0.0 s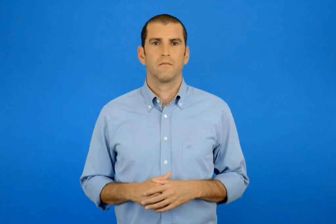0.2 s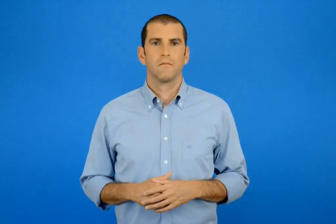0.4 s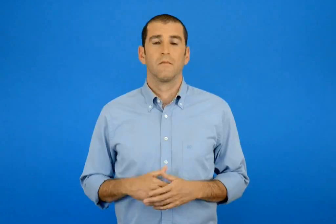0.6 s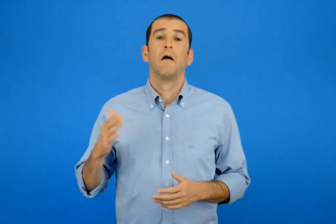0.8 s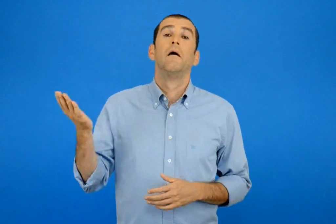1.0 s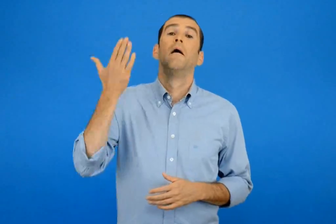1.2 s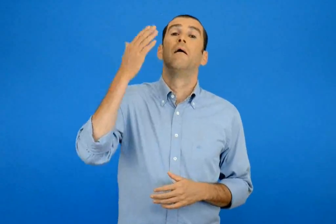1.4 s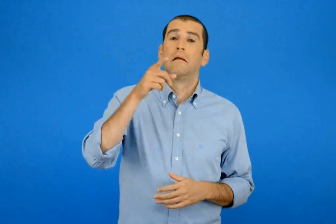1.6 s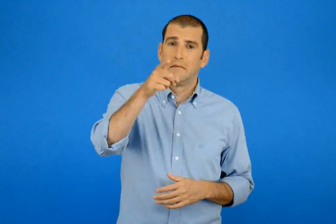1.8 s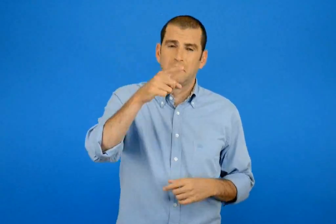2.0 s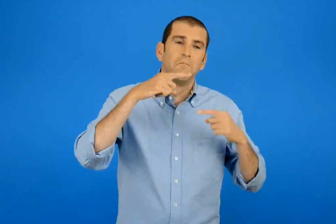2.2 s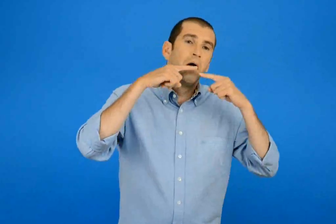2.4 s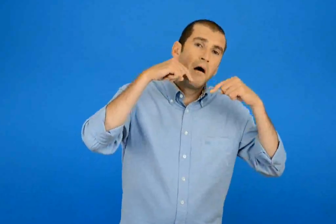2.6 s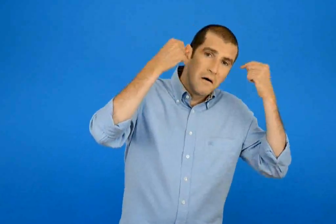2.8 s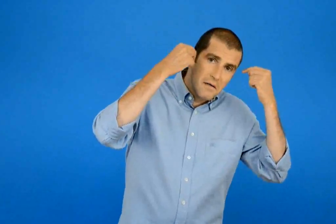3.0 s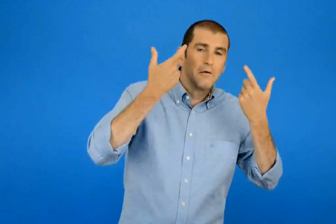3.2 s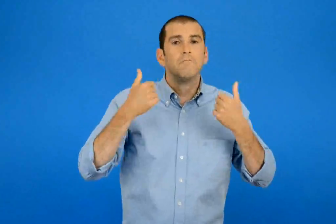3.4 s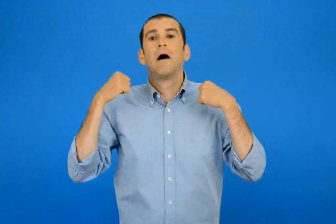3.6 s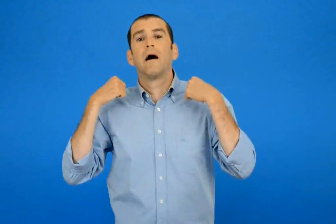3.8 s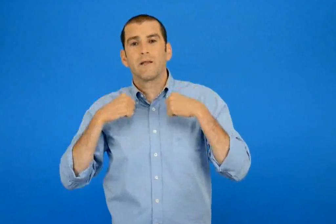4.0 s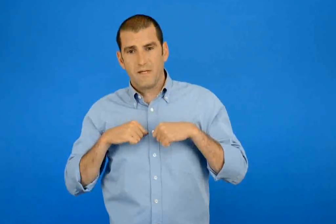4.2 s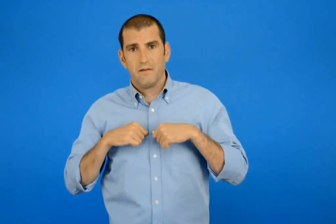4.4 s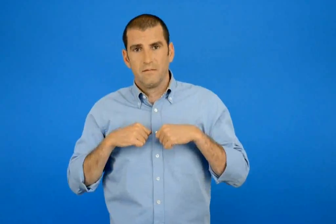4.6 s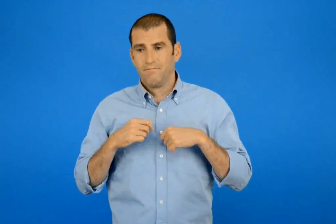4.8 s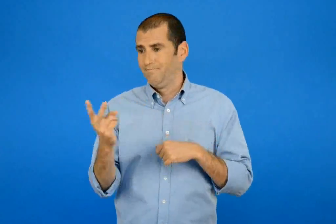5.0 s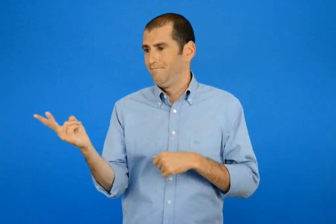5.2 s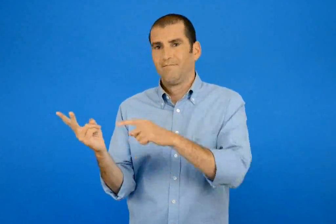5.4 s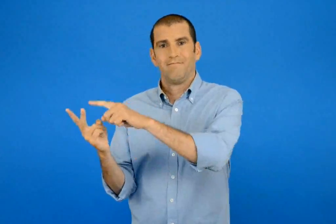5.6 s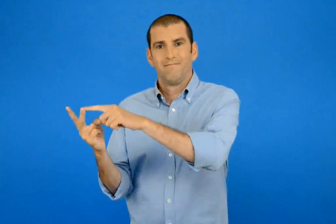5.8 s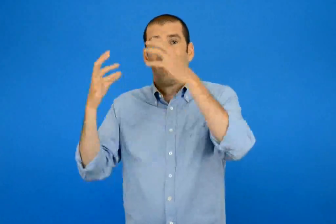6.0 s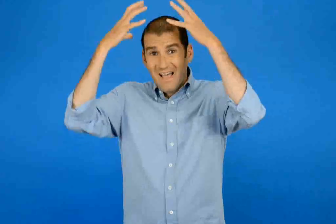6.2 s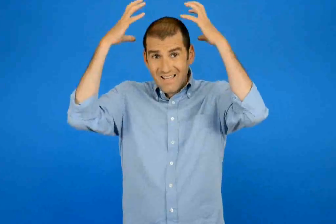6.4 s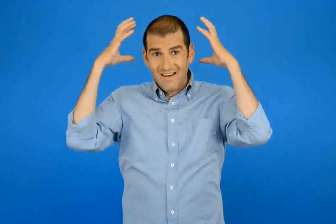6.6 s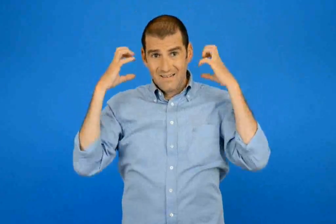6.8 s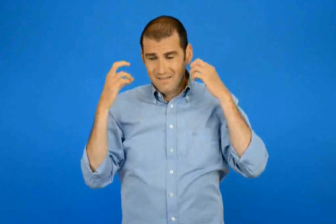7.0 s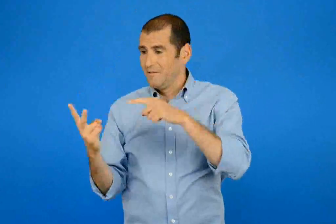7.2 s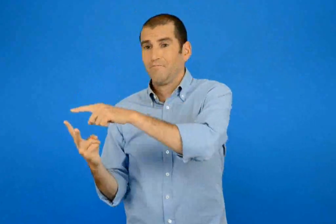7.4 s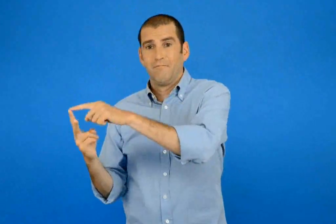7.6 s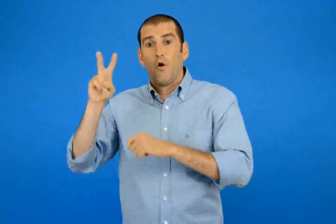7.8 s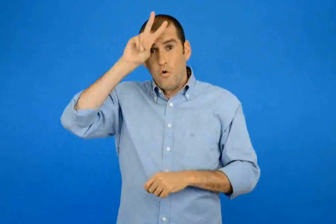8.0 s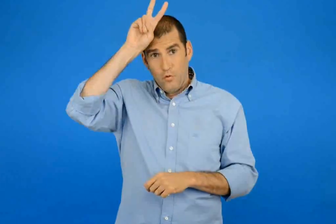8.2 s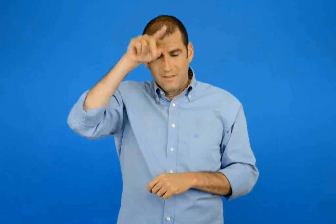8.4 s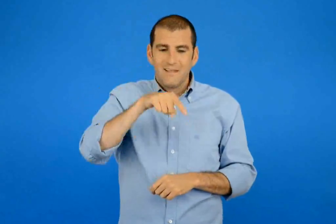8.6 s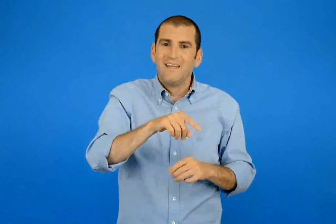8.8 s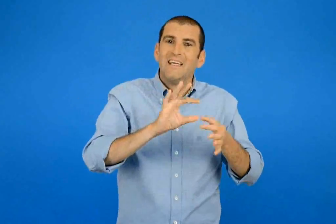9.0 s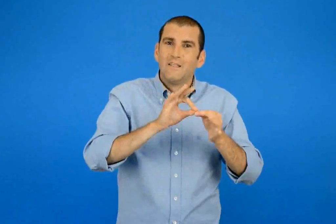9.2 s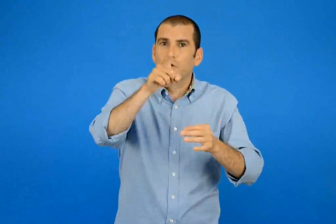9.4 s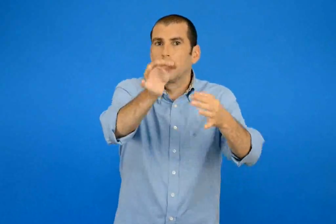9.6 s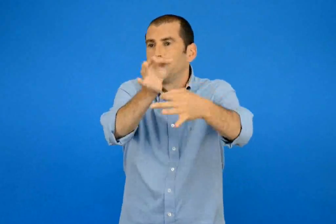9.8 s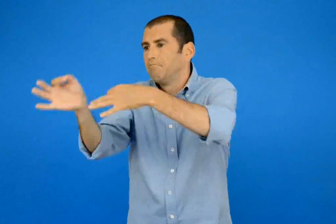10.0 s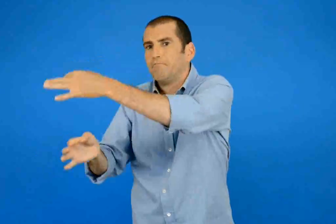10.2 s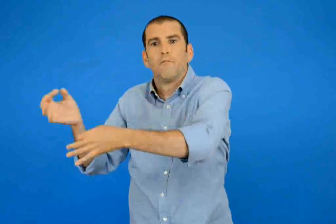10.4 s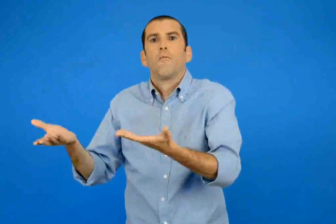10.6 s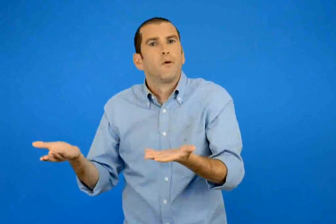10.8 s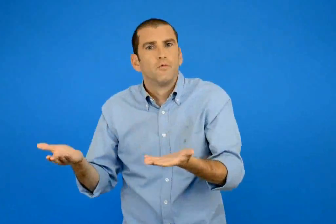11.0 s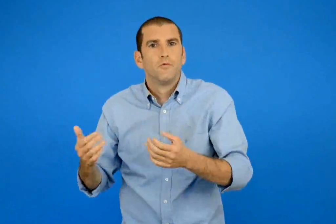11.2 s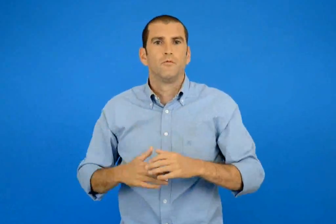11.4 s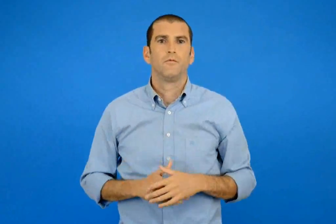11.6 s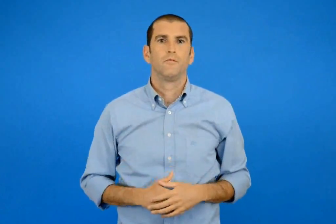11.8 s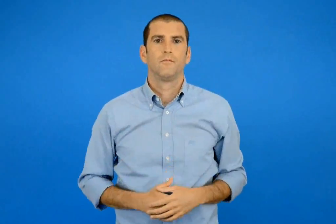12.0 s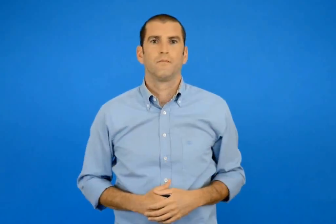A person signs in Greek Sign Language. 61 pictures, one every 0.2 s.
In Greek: αν ήσουν η χαρά η ο αρμπεν πως θα έλεγες αυτή την ιστορία στη γαλήνη και στον λουκά ;
